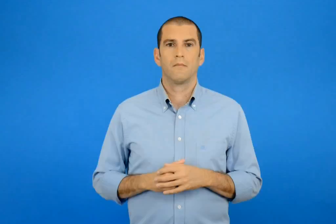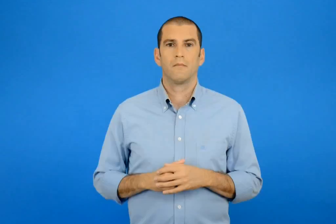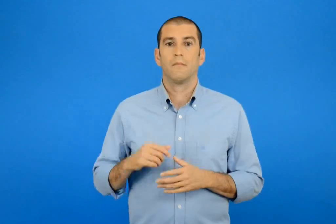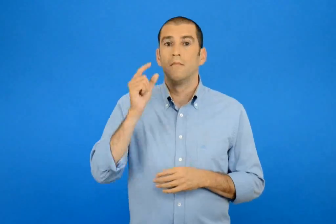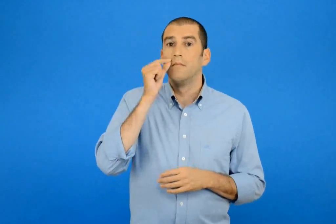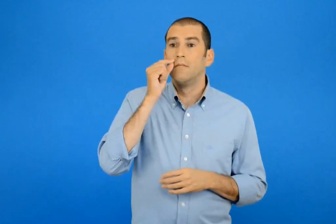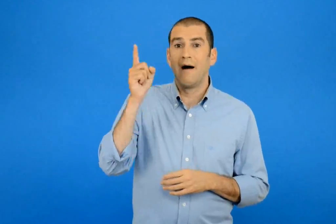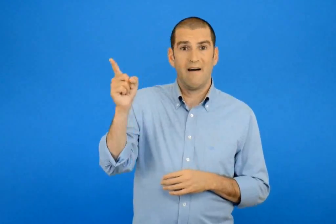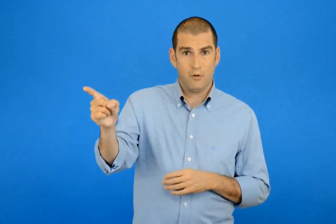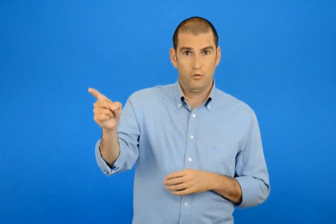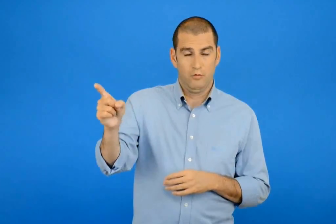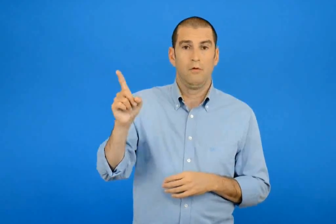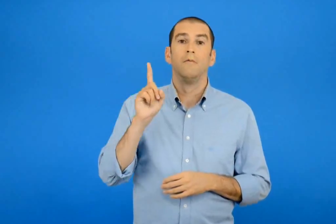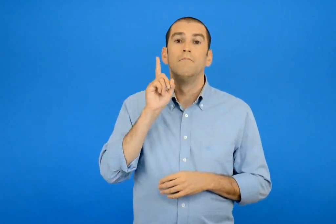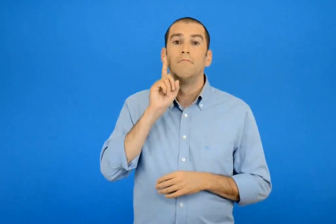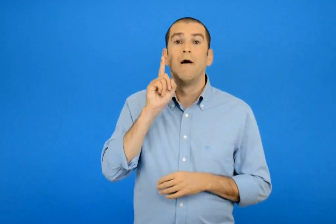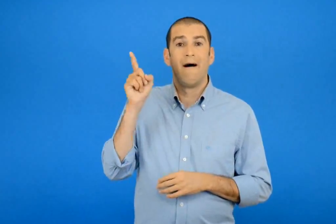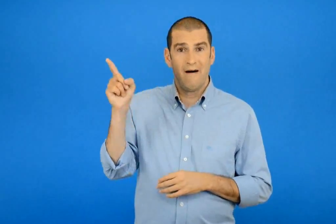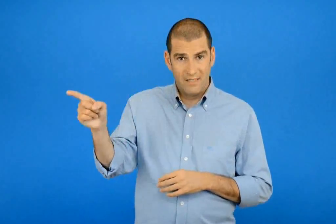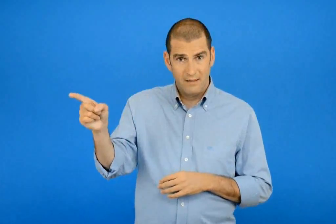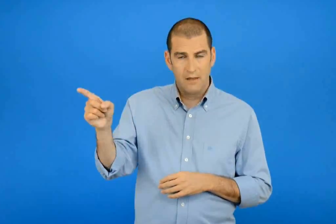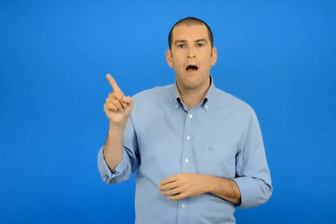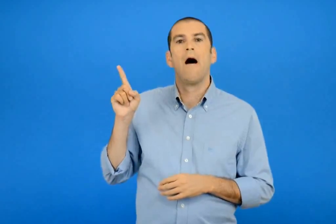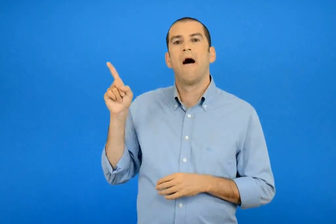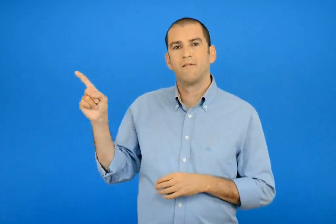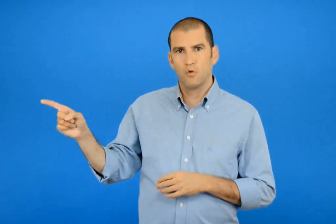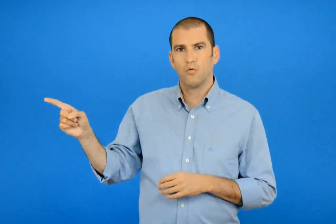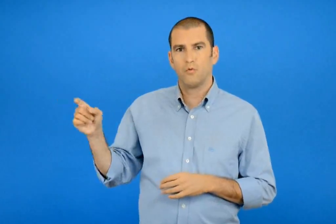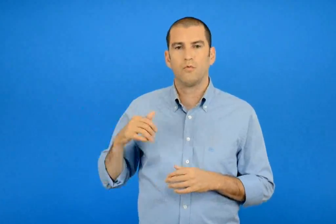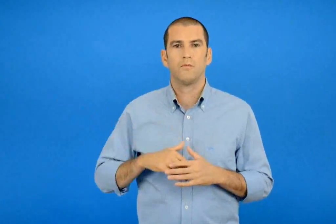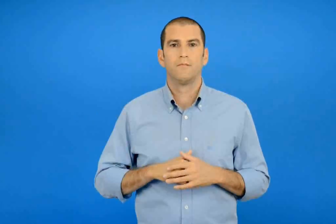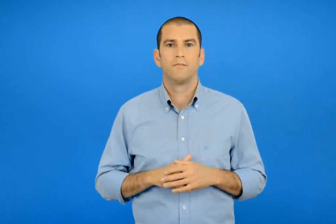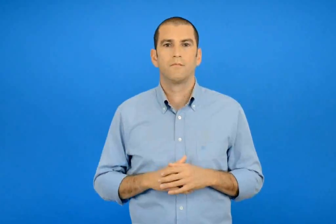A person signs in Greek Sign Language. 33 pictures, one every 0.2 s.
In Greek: αυτός αυτή αυτό
